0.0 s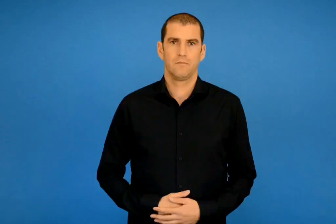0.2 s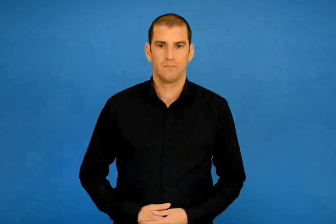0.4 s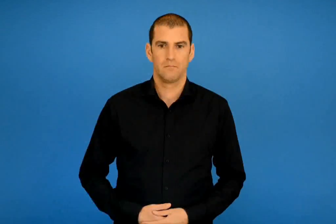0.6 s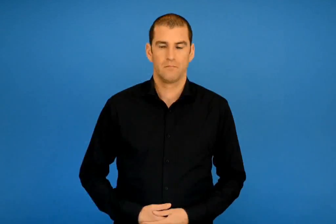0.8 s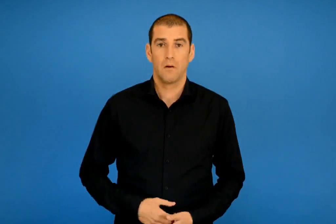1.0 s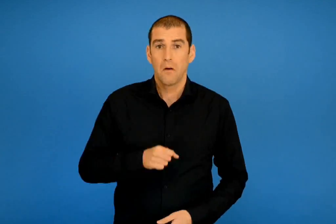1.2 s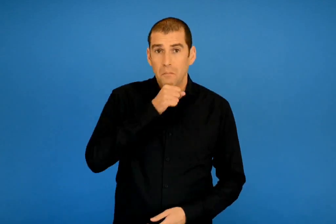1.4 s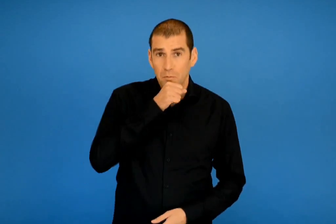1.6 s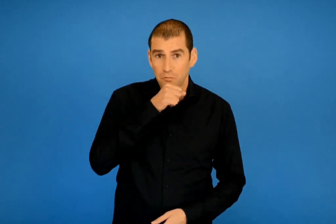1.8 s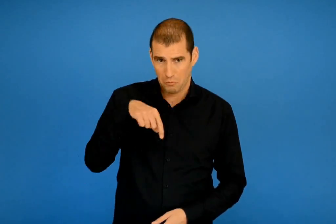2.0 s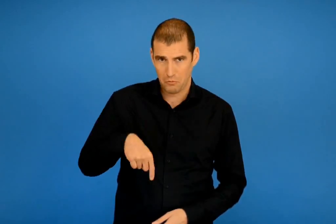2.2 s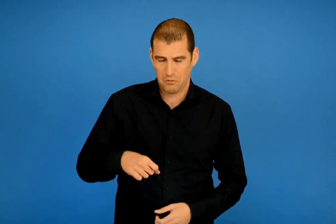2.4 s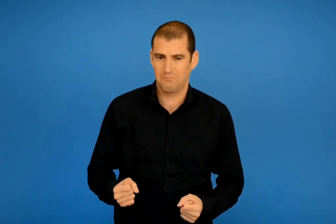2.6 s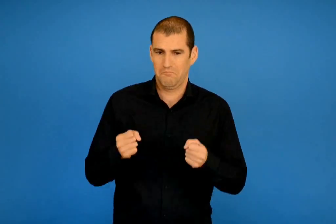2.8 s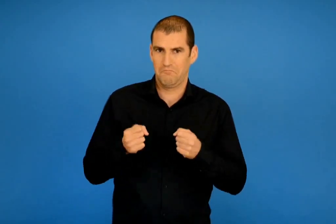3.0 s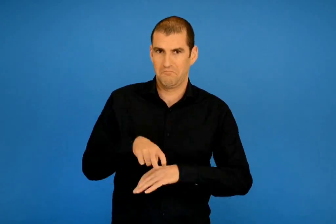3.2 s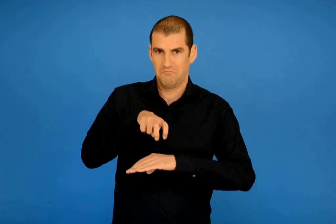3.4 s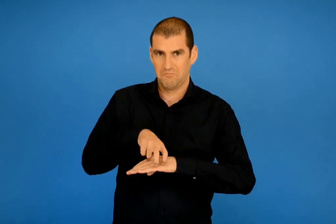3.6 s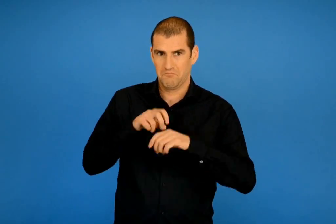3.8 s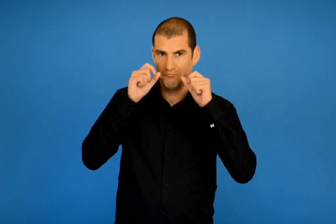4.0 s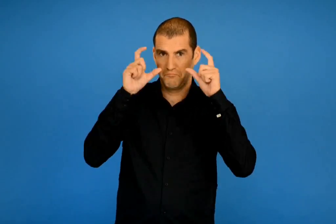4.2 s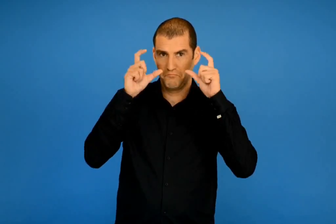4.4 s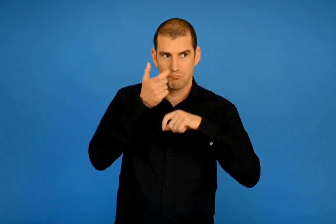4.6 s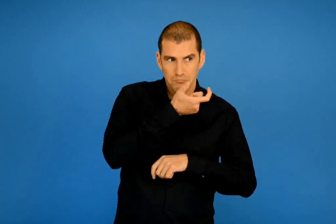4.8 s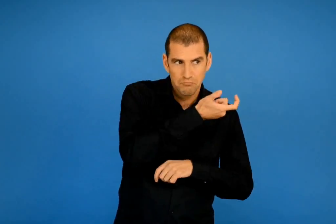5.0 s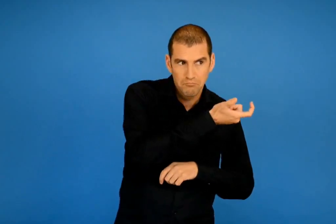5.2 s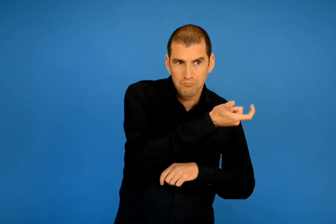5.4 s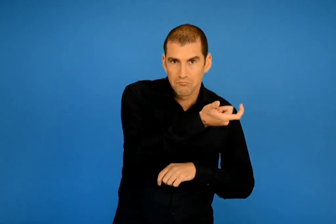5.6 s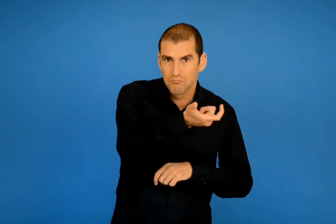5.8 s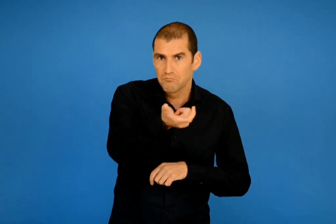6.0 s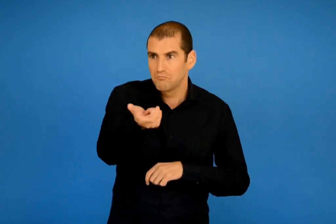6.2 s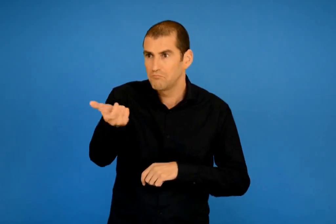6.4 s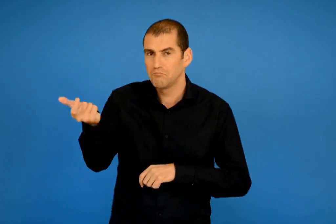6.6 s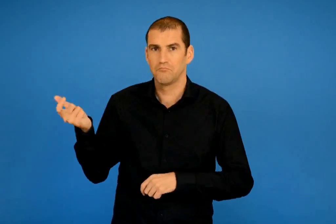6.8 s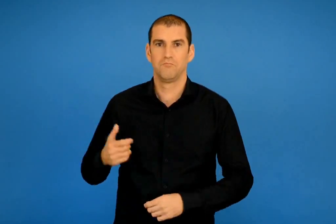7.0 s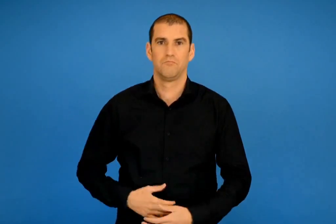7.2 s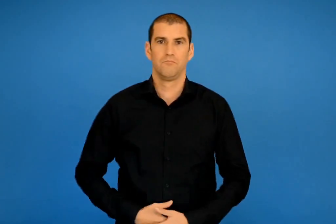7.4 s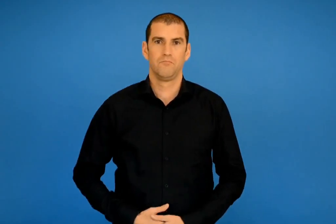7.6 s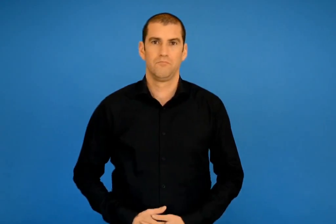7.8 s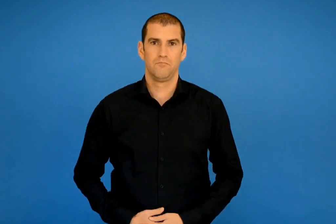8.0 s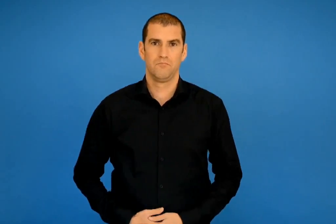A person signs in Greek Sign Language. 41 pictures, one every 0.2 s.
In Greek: τώρα κάθεται δραγάτης ο πάππους ανοιχτομάτης
